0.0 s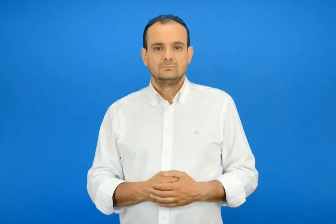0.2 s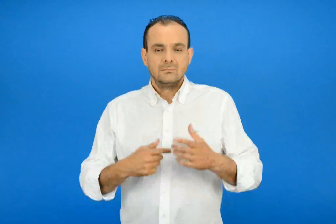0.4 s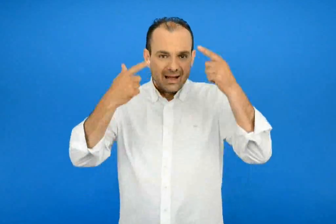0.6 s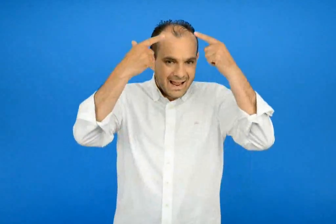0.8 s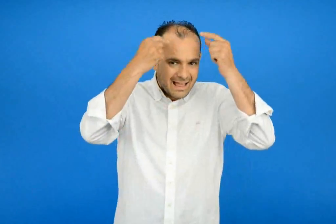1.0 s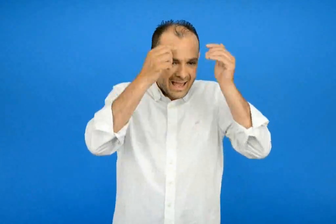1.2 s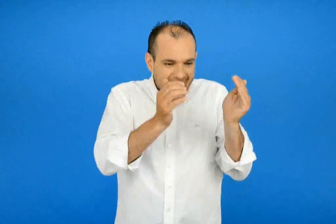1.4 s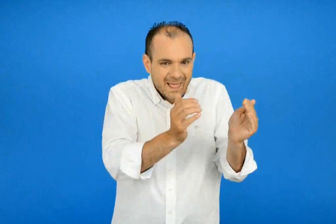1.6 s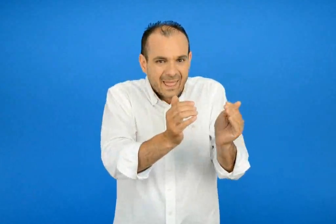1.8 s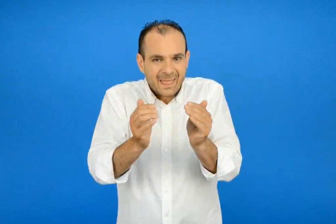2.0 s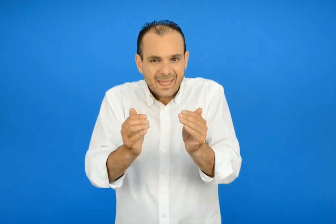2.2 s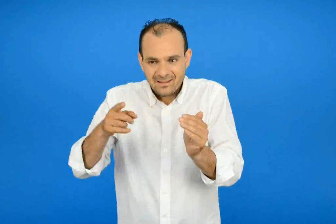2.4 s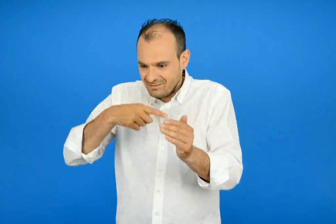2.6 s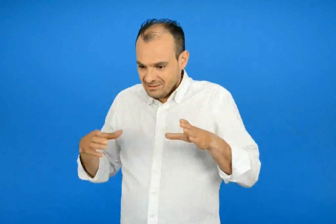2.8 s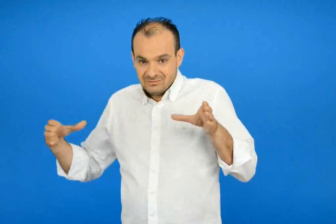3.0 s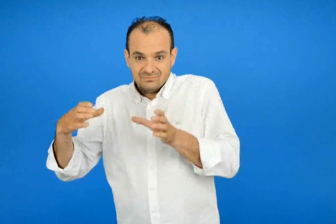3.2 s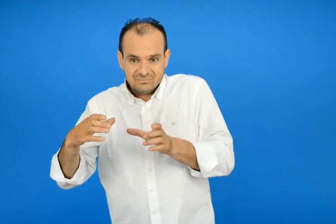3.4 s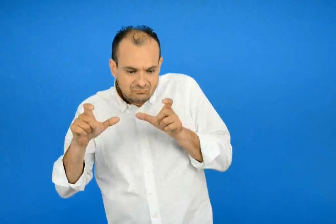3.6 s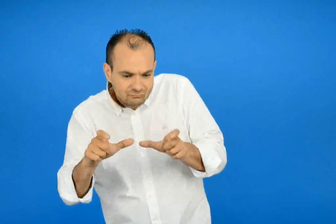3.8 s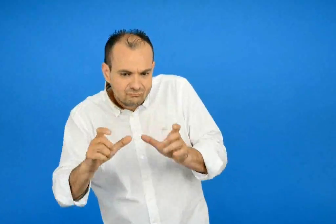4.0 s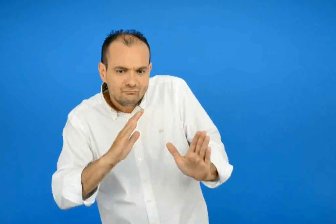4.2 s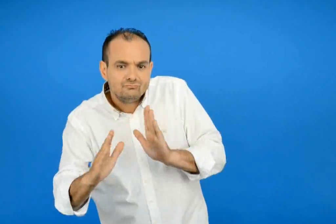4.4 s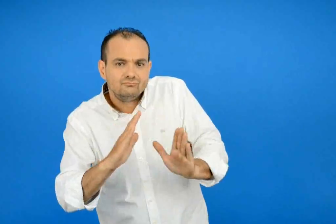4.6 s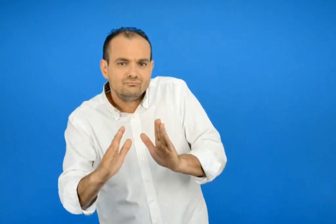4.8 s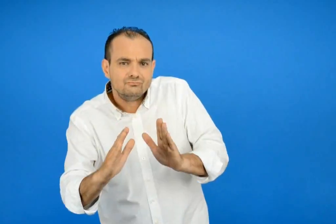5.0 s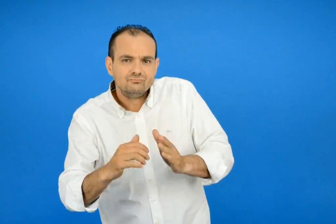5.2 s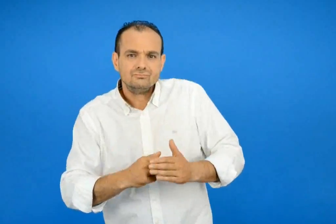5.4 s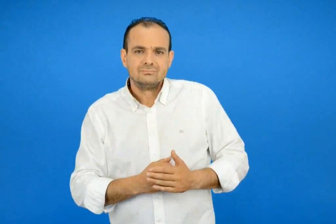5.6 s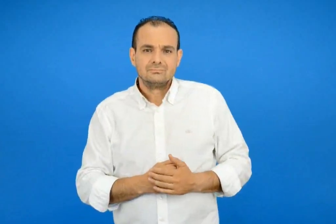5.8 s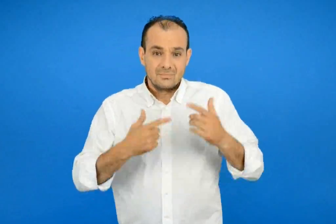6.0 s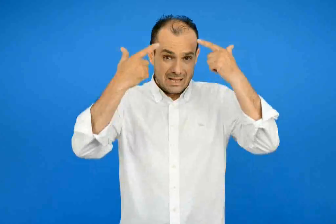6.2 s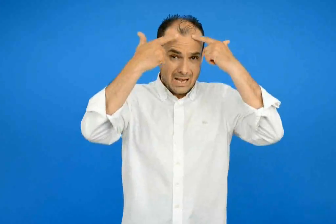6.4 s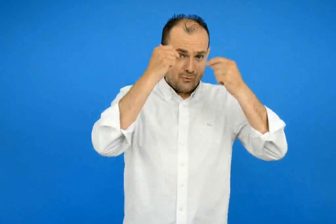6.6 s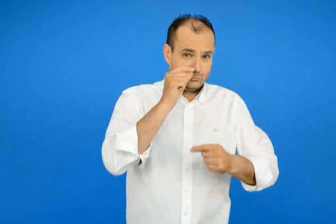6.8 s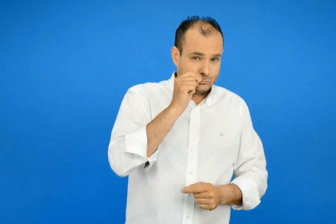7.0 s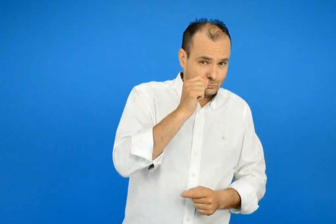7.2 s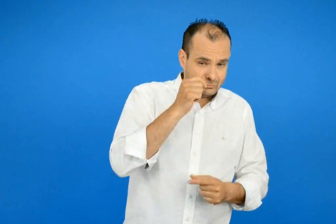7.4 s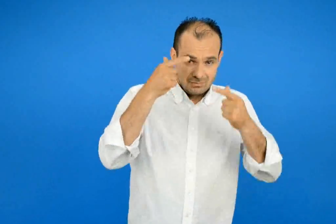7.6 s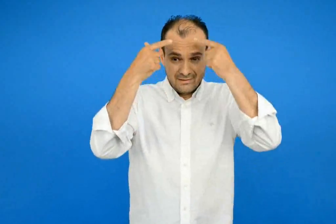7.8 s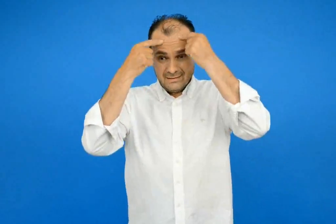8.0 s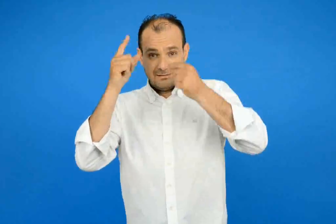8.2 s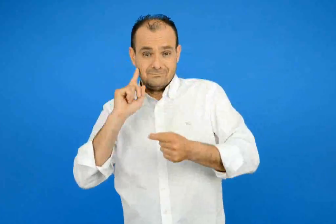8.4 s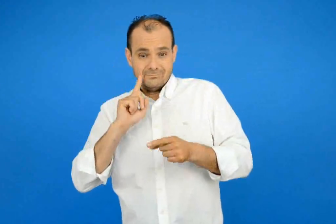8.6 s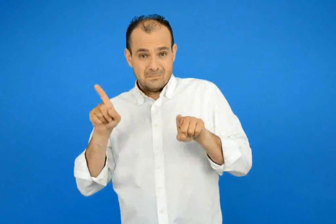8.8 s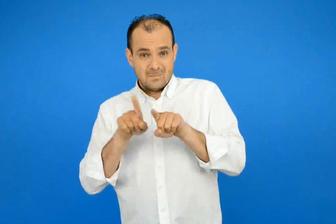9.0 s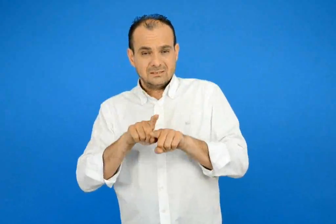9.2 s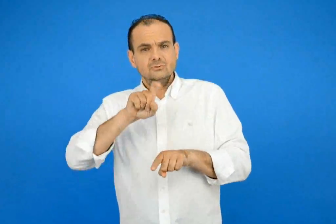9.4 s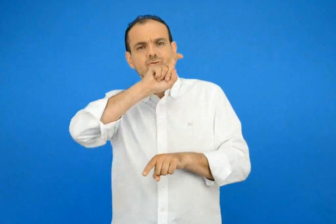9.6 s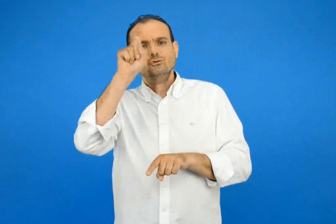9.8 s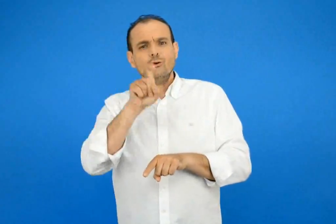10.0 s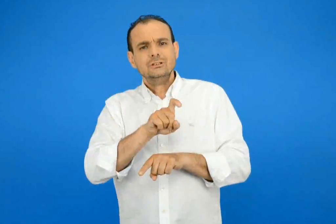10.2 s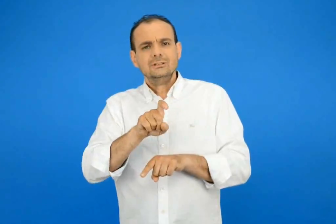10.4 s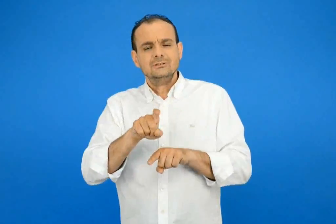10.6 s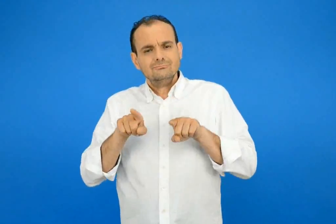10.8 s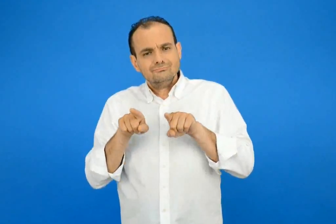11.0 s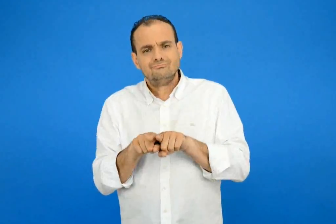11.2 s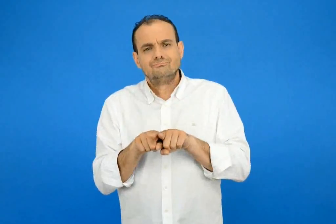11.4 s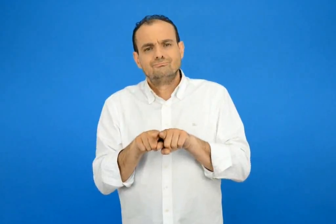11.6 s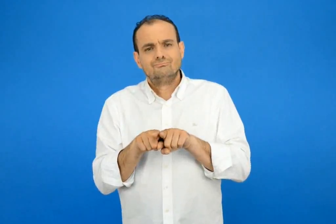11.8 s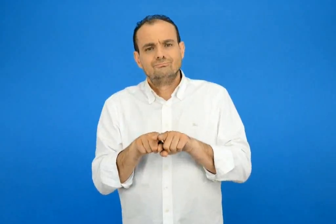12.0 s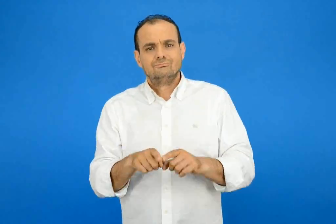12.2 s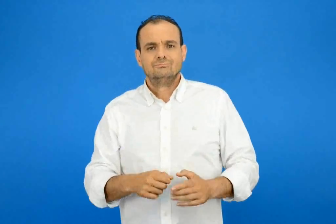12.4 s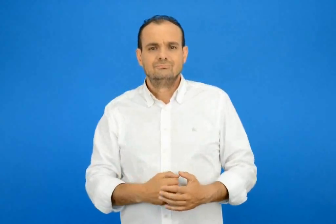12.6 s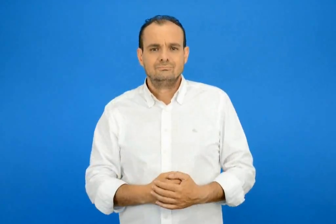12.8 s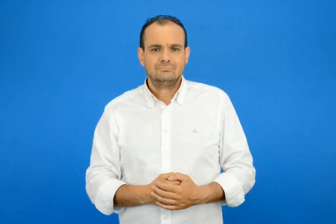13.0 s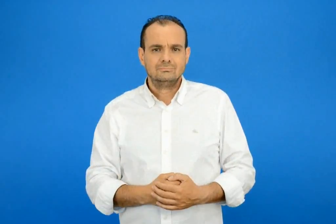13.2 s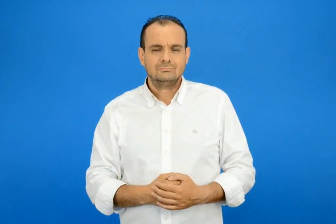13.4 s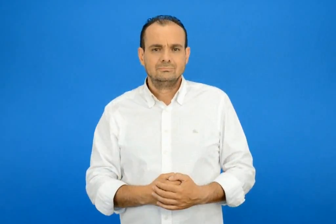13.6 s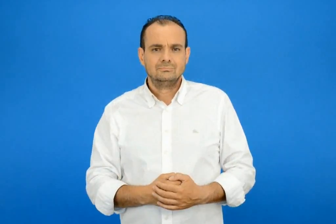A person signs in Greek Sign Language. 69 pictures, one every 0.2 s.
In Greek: τα λυκάκια τα φροντίζει ολη η αγέλη ο λύκος και η λύκαινα μένουν μαζί για ολη τους τη ζωή
